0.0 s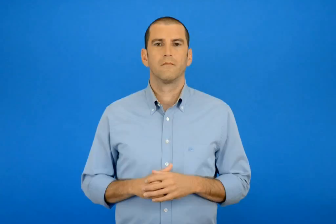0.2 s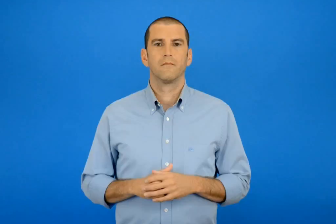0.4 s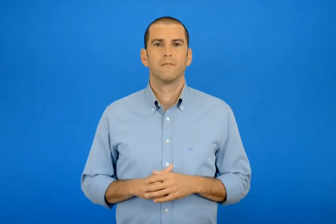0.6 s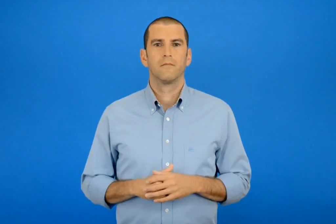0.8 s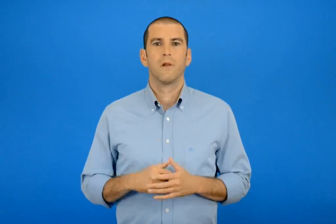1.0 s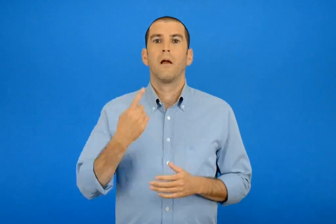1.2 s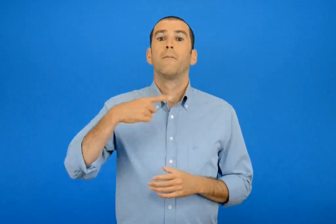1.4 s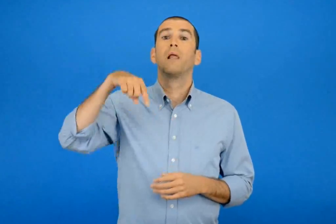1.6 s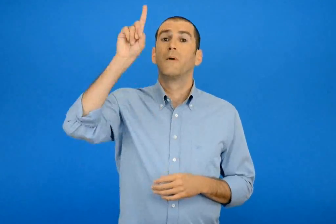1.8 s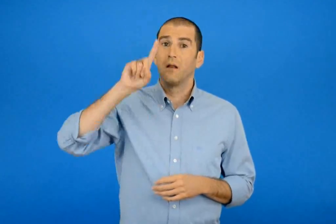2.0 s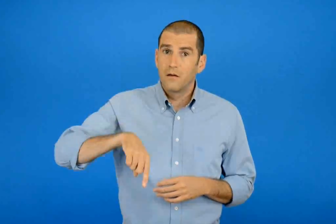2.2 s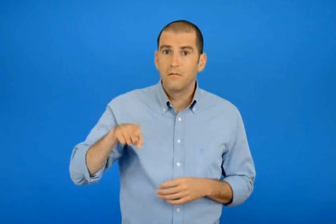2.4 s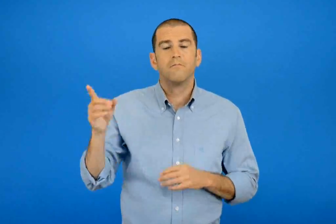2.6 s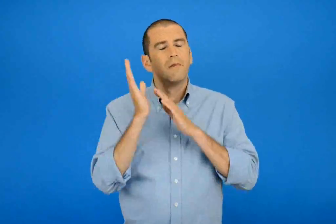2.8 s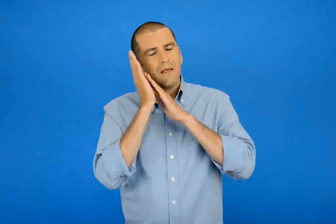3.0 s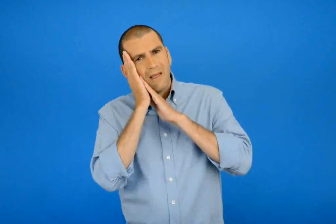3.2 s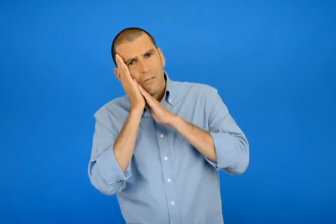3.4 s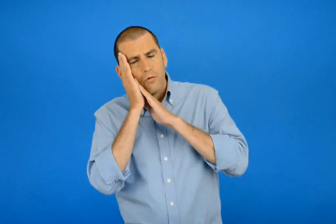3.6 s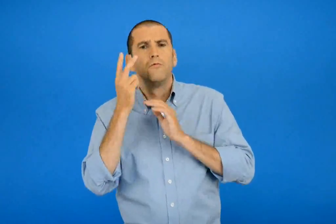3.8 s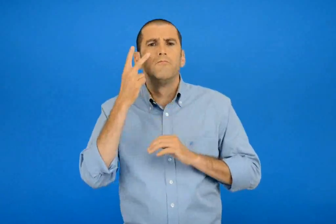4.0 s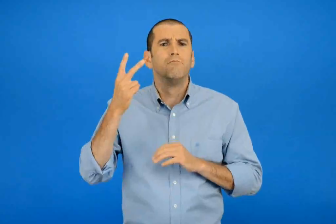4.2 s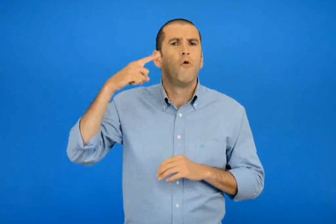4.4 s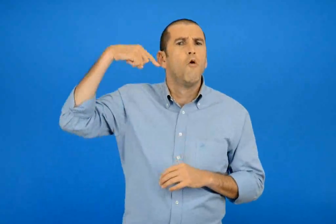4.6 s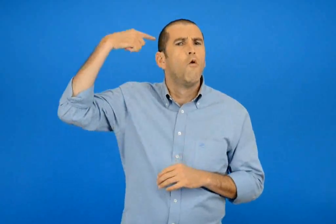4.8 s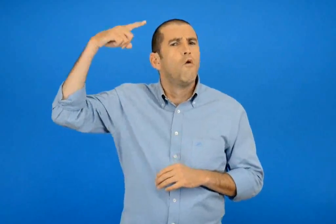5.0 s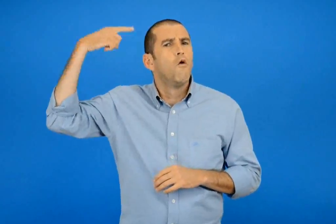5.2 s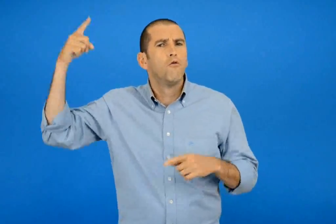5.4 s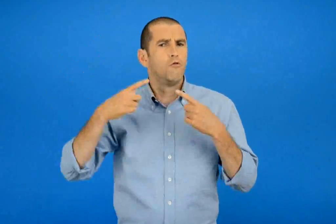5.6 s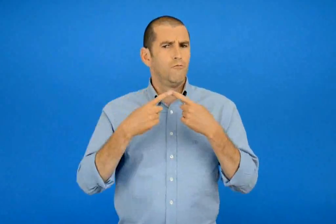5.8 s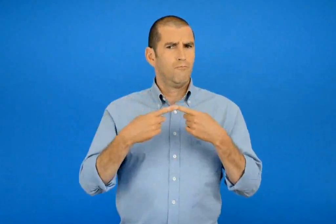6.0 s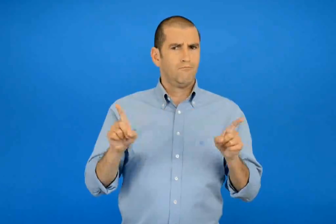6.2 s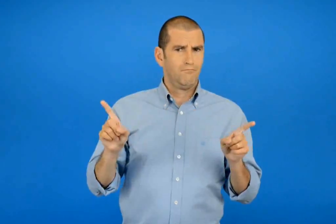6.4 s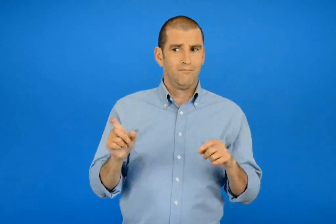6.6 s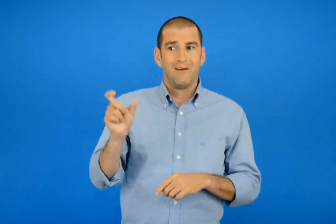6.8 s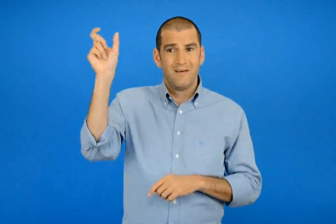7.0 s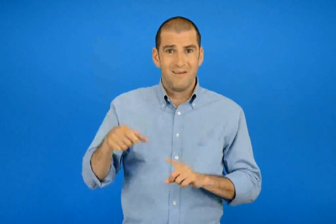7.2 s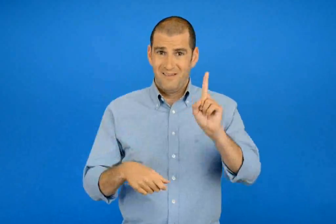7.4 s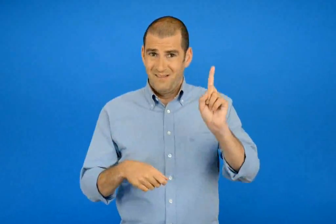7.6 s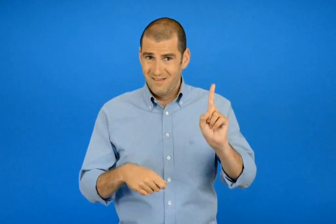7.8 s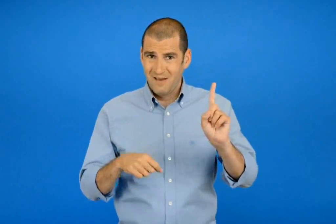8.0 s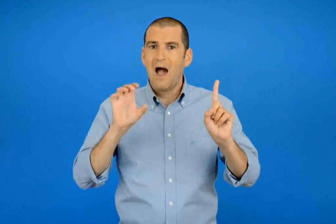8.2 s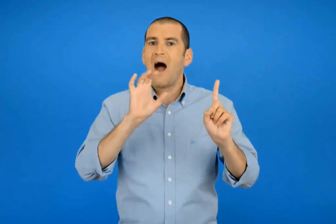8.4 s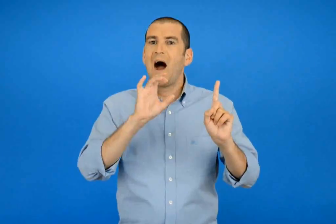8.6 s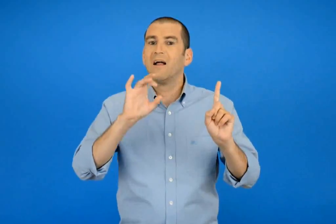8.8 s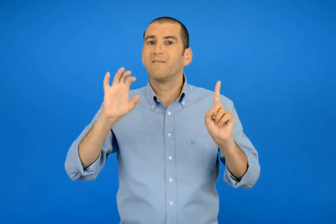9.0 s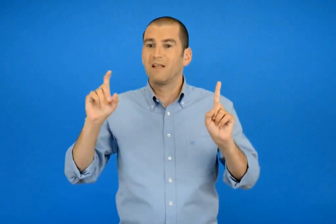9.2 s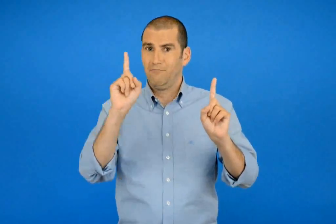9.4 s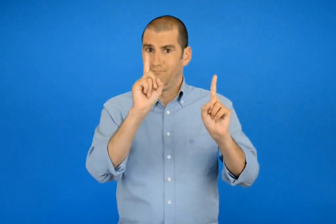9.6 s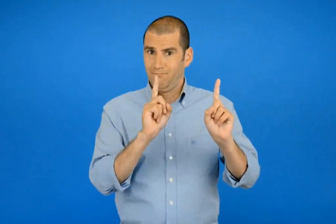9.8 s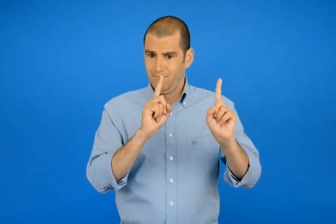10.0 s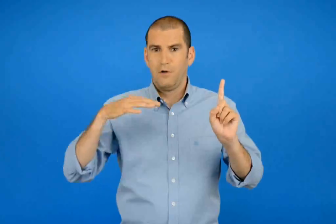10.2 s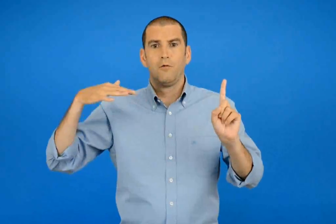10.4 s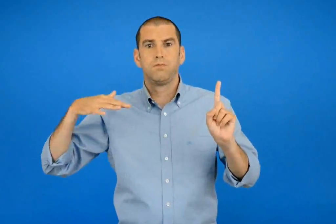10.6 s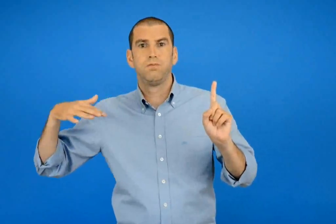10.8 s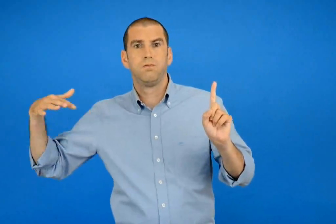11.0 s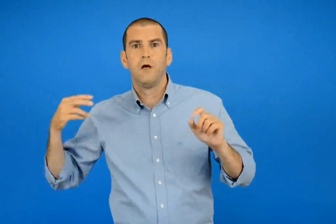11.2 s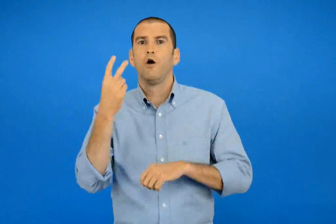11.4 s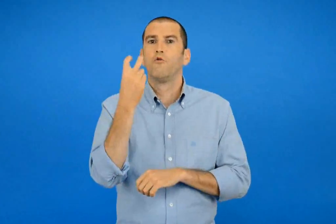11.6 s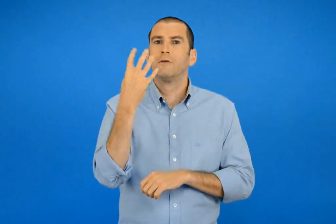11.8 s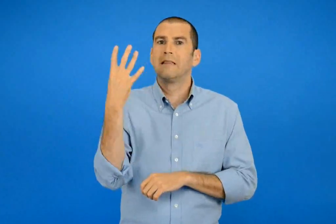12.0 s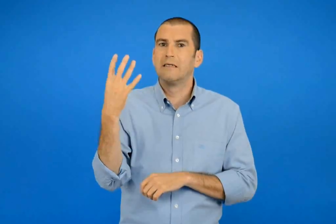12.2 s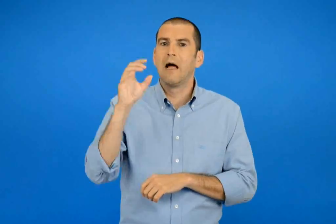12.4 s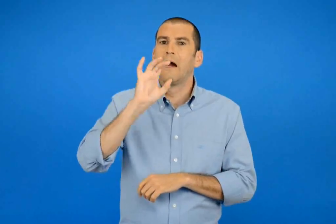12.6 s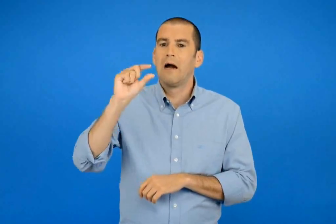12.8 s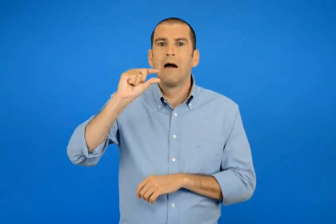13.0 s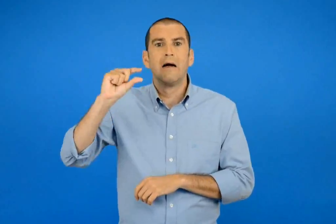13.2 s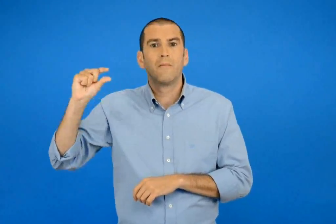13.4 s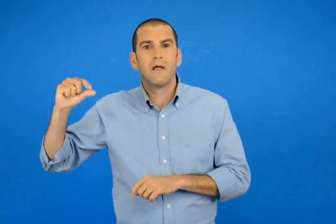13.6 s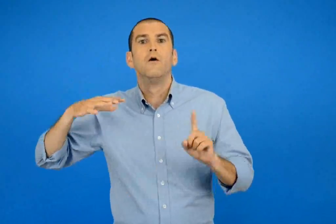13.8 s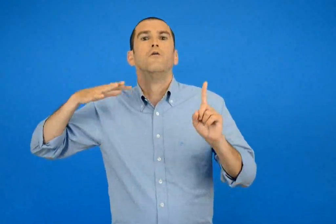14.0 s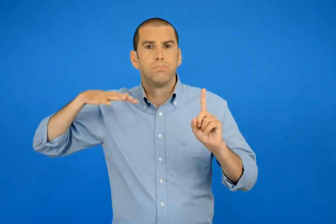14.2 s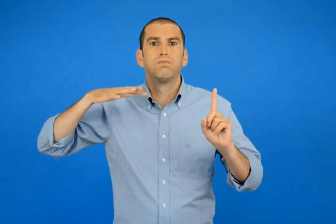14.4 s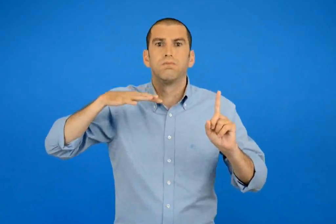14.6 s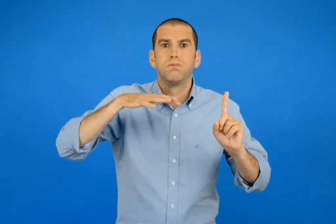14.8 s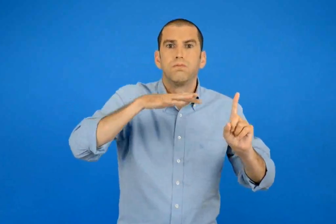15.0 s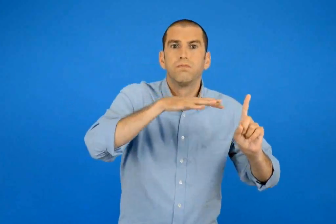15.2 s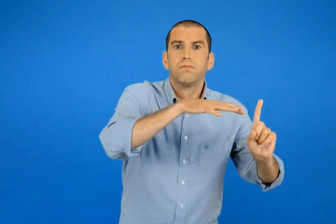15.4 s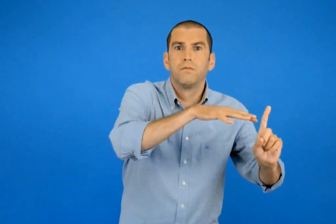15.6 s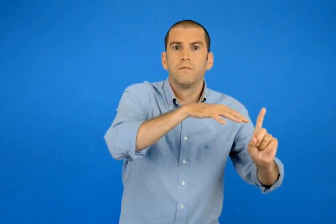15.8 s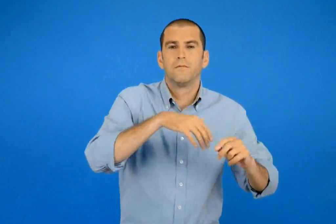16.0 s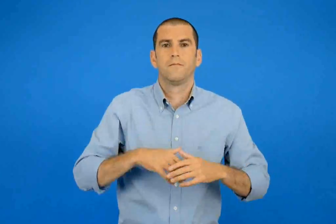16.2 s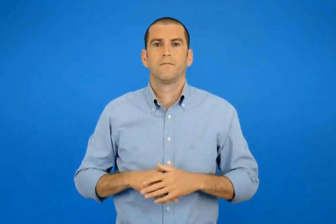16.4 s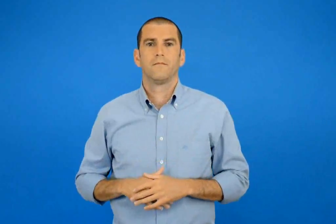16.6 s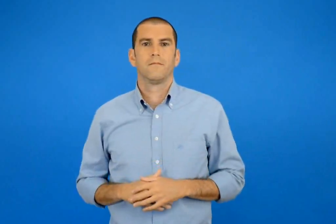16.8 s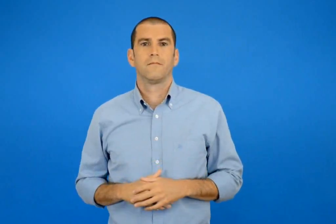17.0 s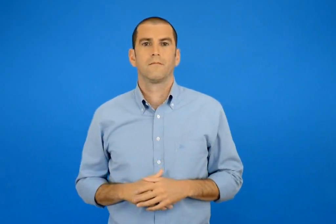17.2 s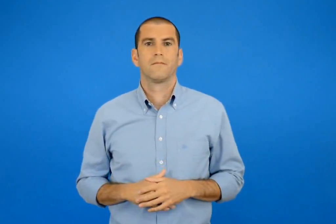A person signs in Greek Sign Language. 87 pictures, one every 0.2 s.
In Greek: μια μέρα όμως είδε στον ύπνο του ένα περίεργο όνειρο τον κυνηγούσε να τον πιάσει η αλφάβητα με τα είκοσι τέσσερα γράμματα της
